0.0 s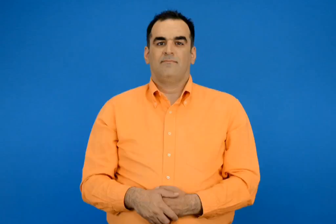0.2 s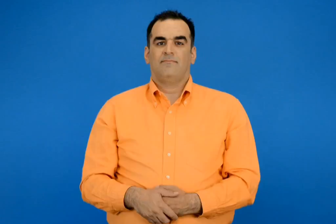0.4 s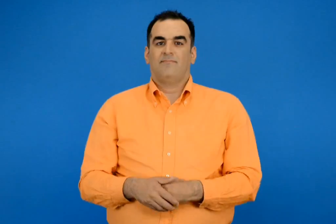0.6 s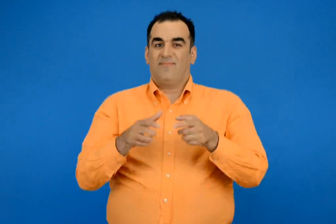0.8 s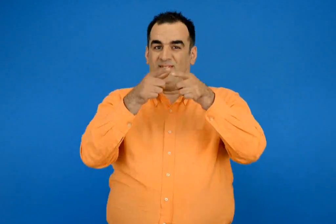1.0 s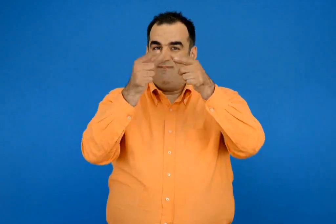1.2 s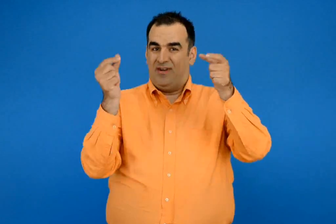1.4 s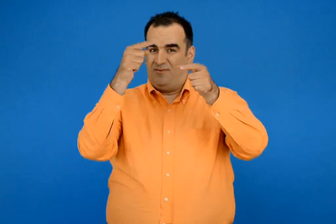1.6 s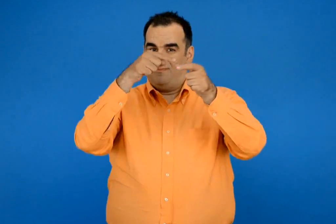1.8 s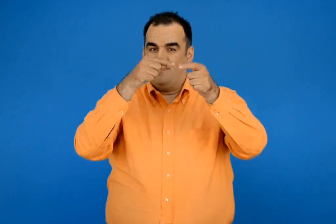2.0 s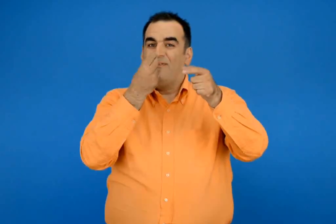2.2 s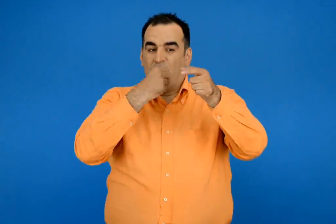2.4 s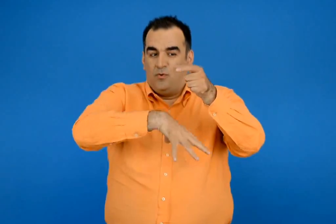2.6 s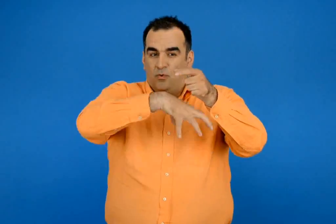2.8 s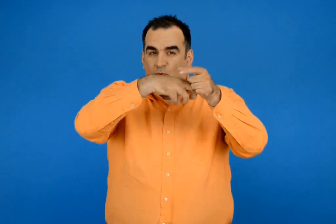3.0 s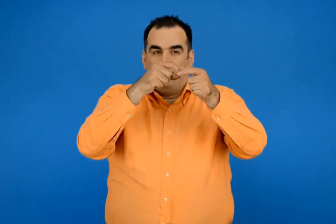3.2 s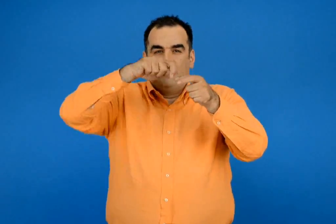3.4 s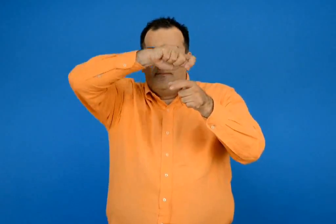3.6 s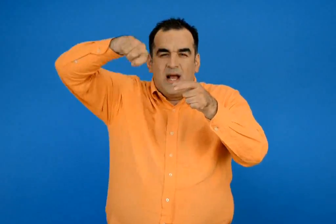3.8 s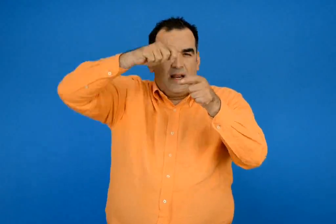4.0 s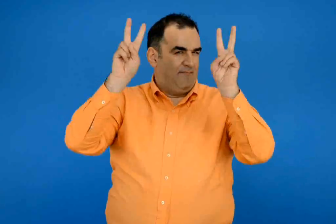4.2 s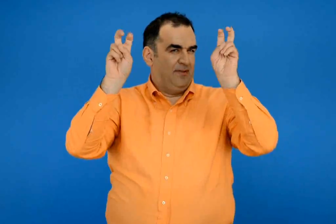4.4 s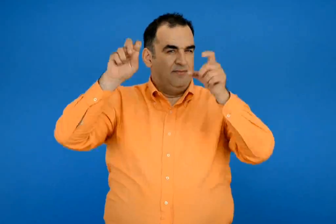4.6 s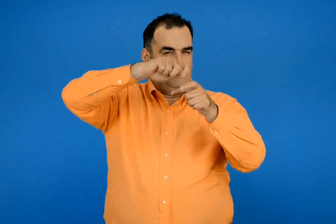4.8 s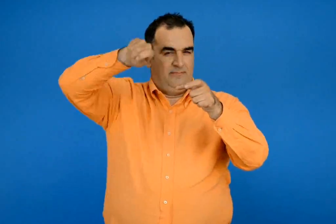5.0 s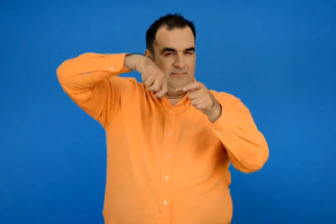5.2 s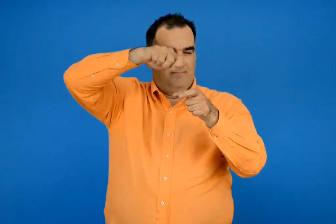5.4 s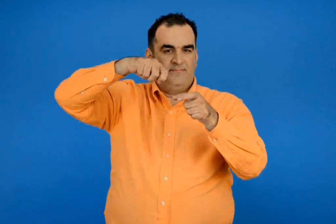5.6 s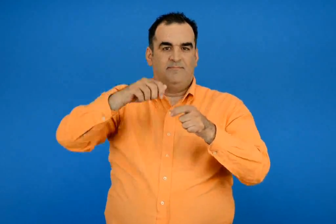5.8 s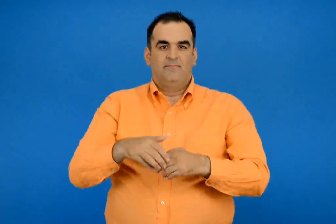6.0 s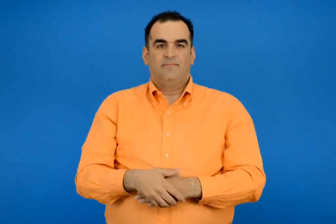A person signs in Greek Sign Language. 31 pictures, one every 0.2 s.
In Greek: στα φύλλα το φυτό μαγειρεύει την τροφή που χρειάζεται
